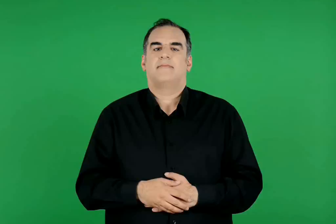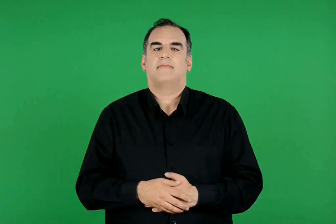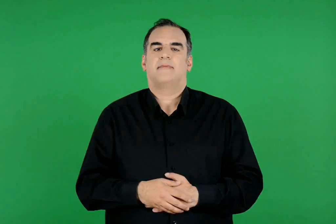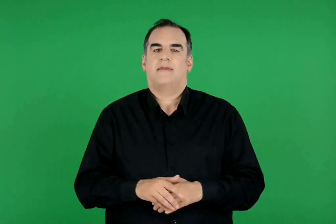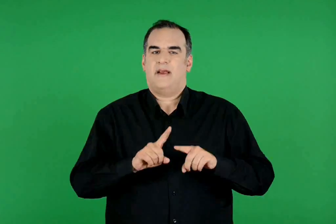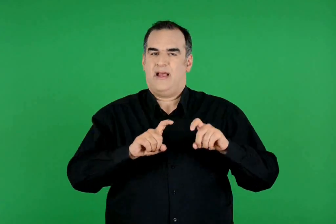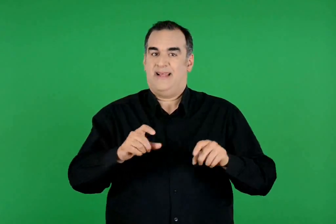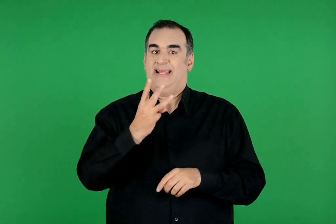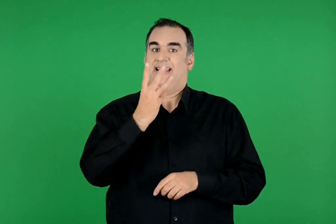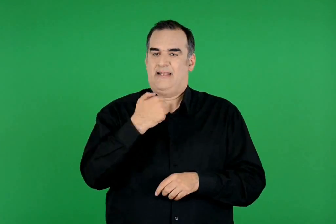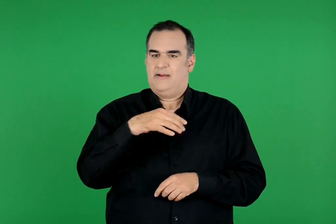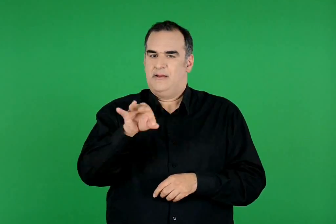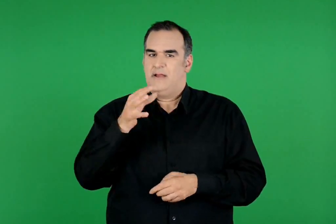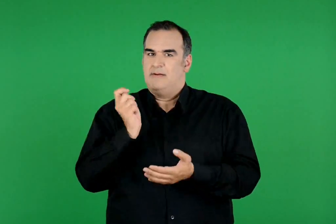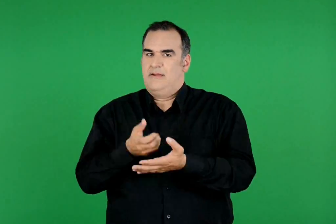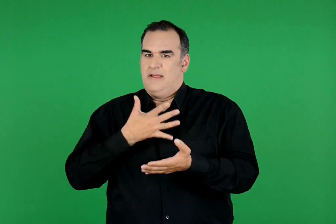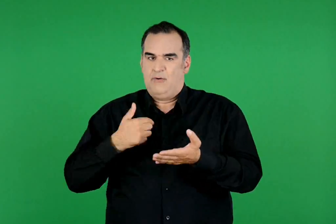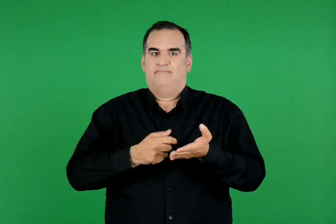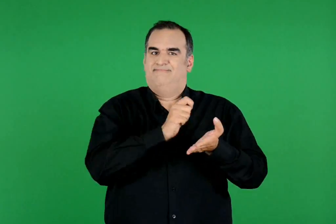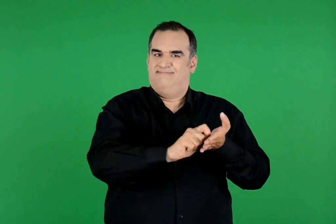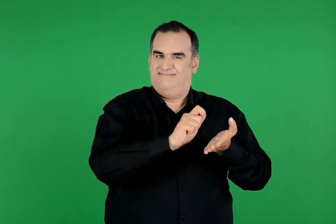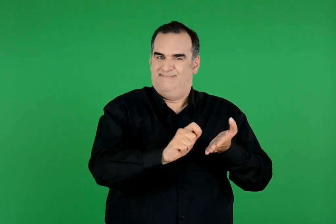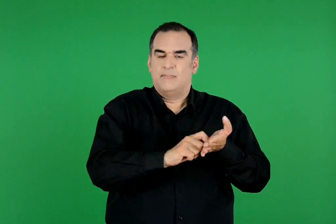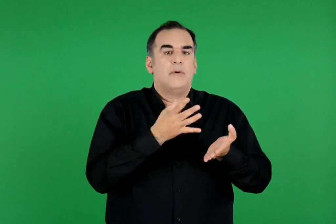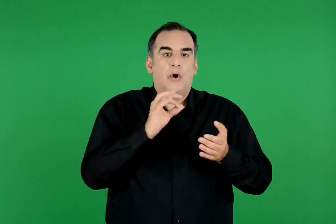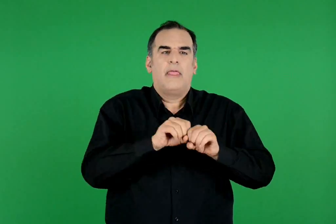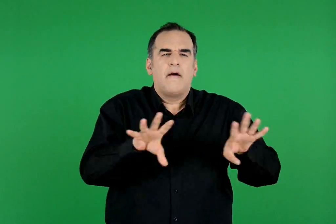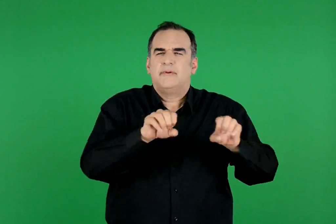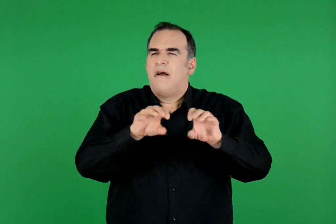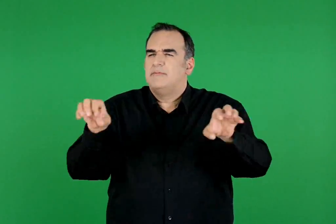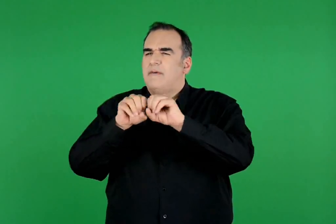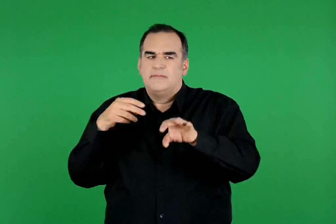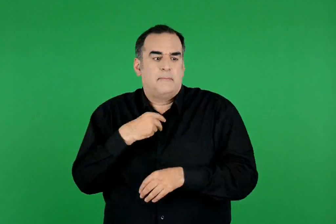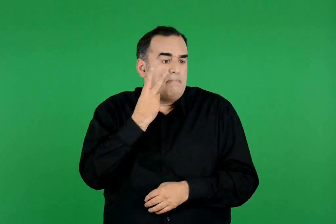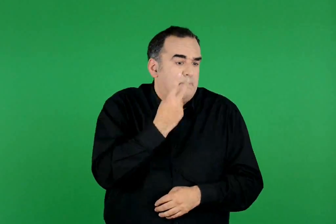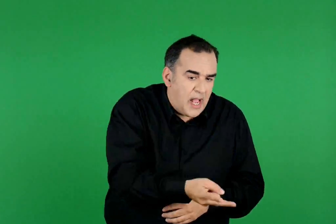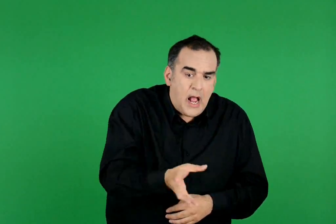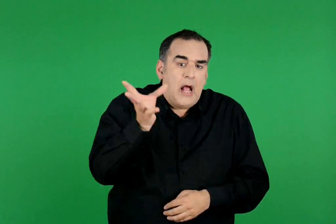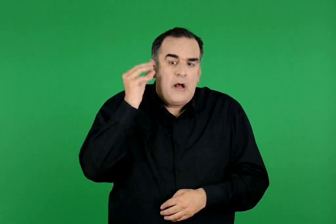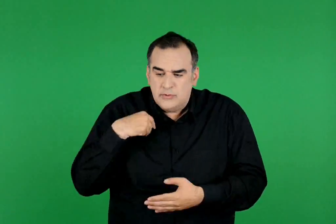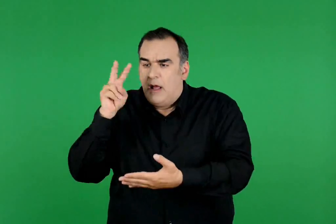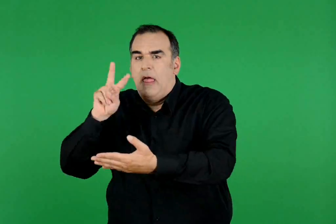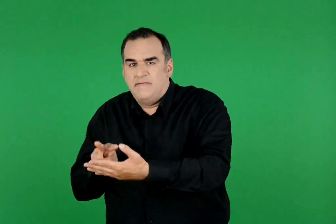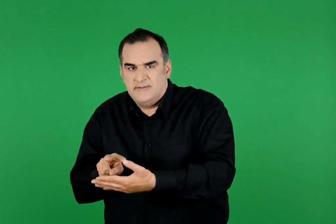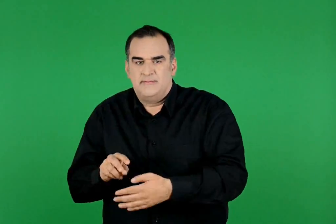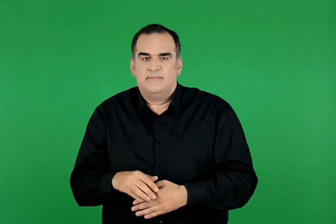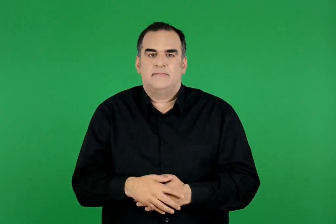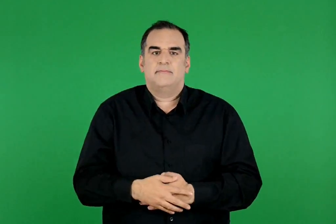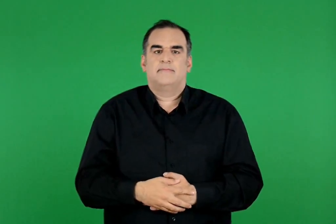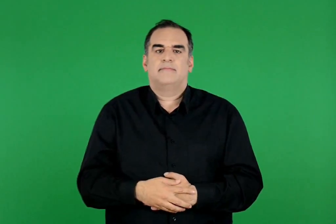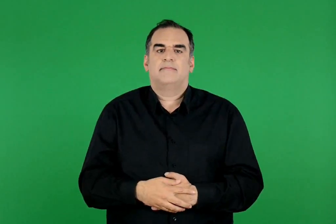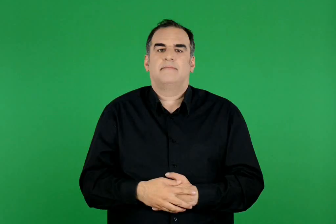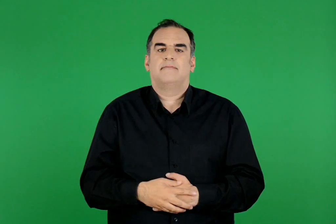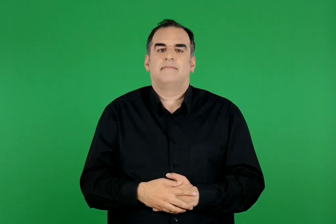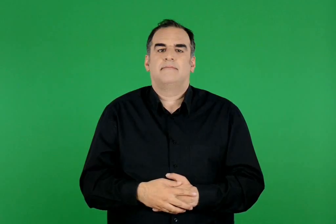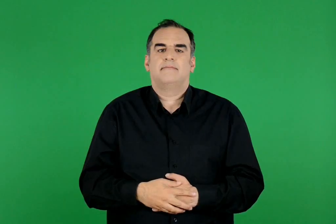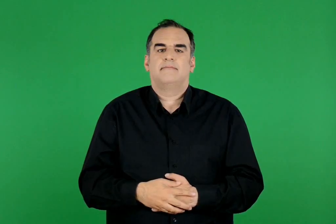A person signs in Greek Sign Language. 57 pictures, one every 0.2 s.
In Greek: γράφουμε τρία αγαθά που θα θέλαμε να αγοράσουμε , επειδή τα είδαμε , τα ακούσαμε ή τα διαβάσαμε σε διαφημίσεις
